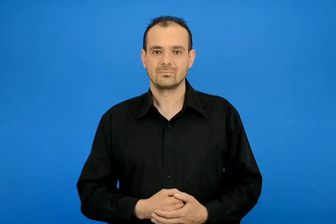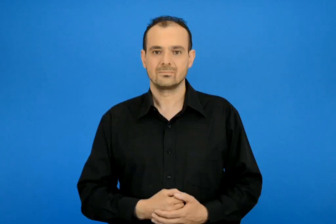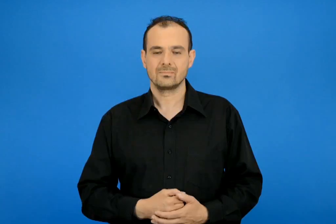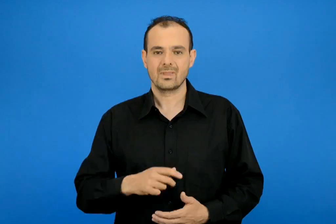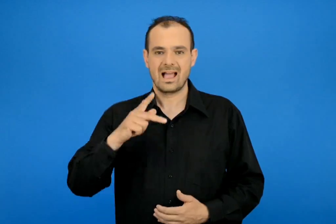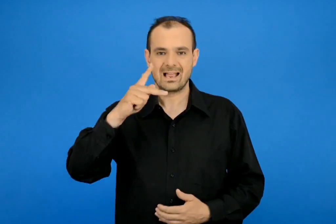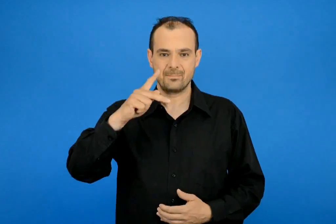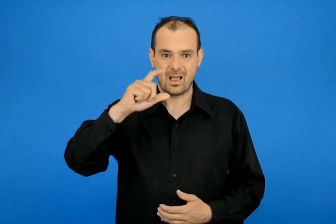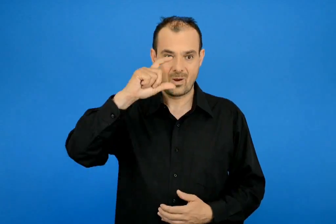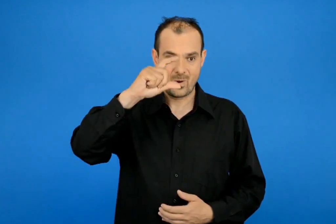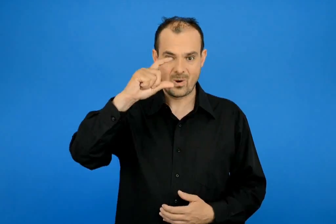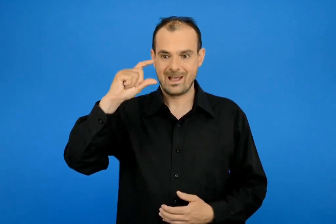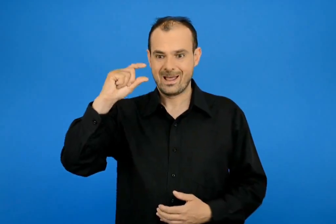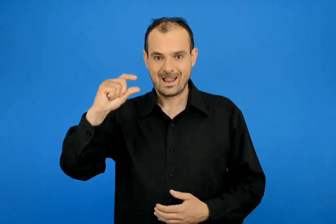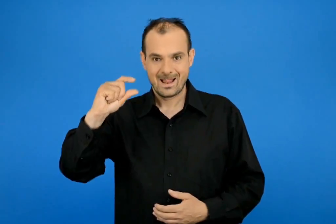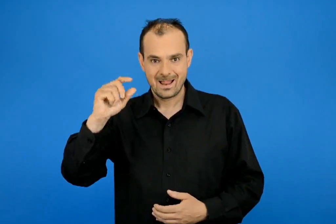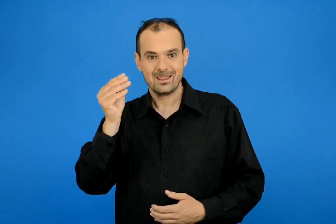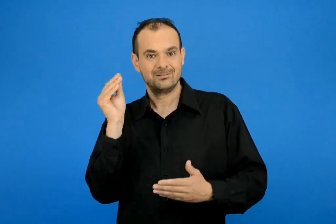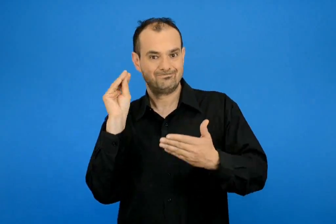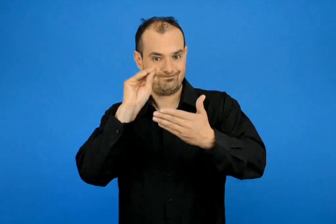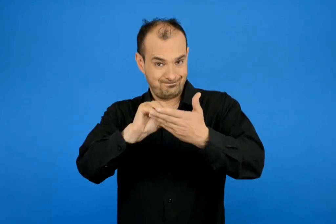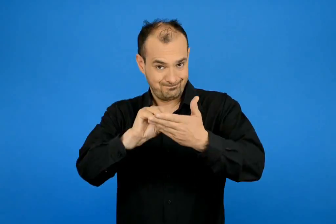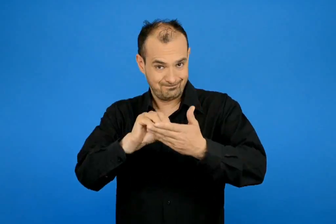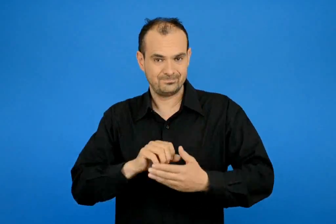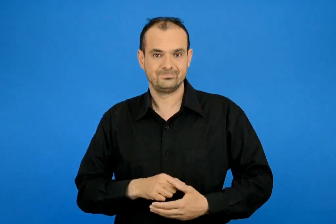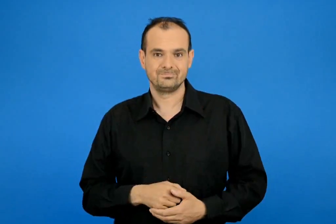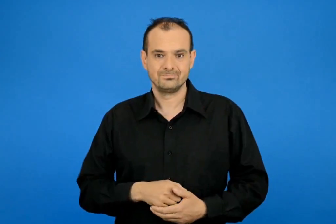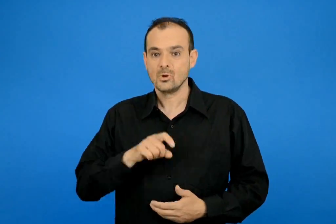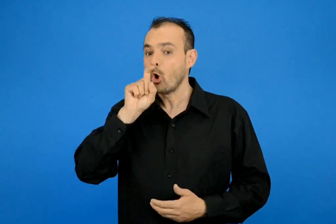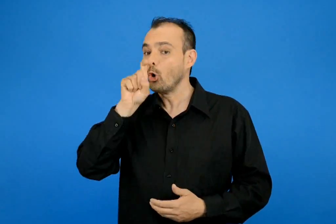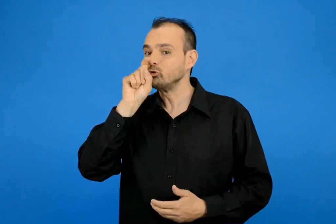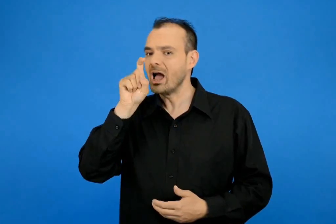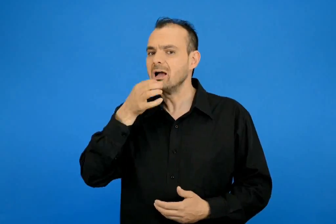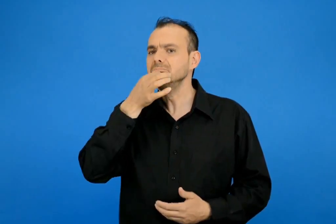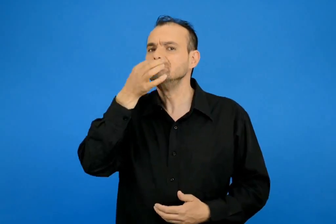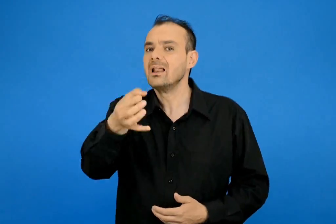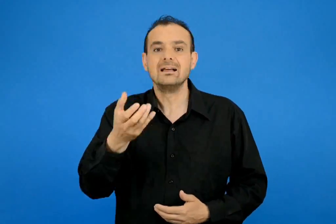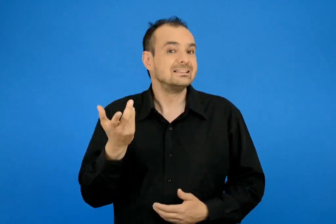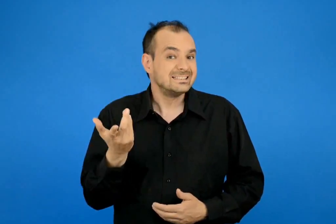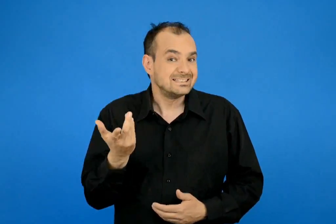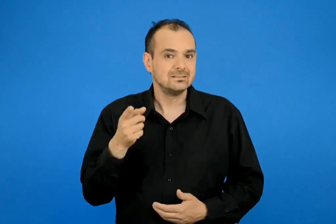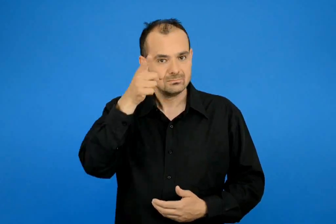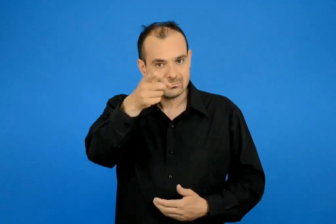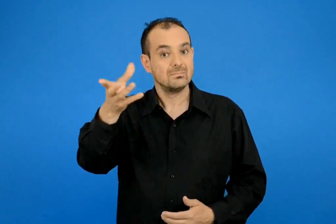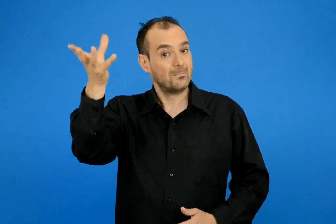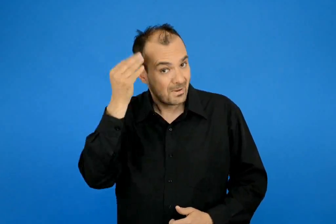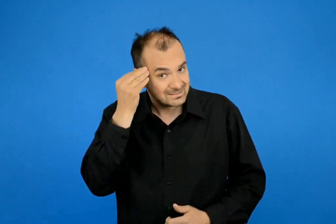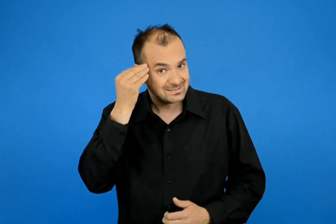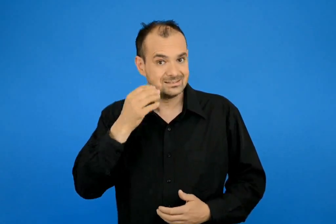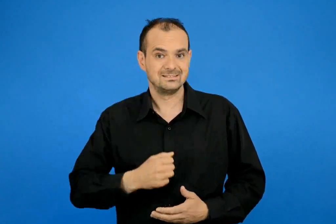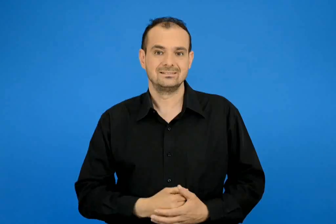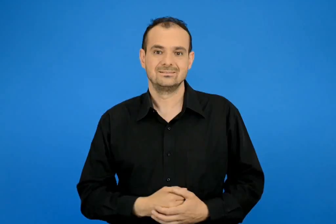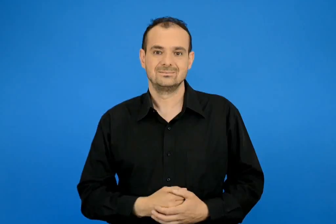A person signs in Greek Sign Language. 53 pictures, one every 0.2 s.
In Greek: συμπλήρωσε τα κ και θα μάθεις τι λέει η κότα
